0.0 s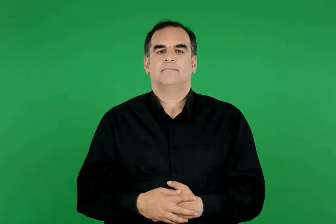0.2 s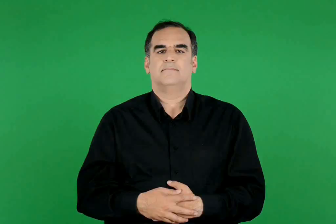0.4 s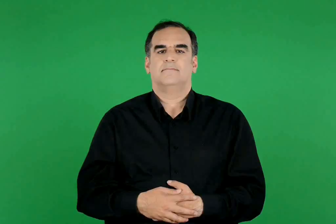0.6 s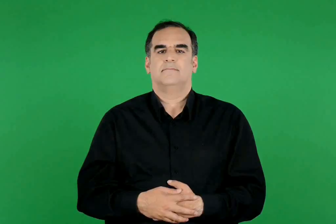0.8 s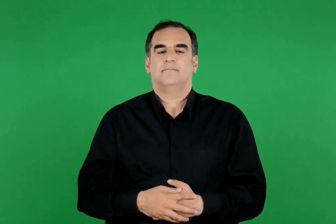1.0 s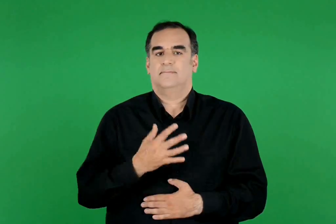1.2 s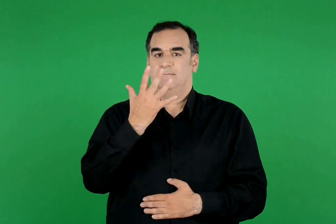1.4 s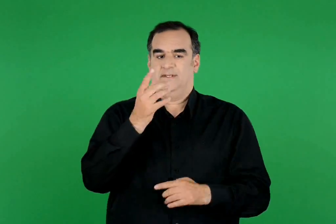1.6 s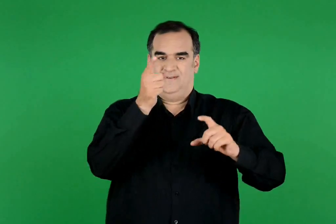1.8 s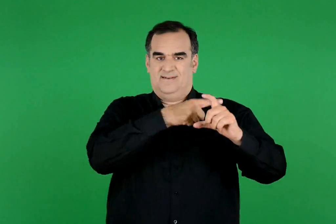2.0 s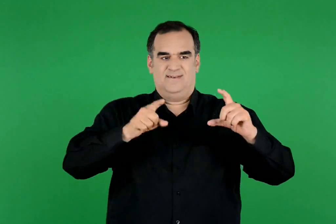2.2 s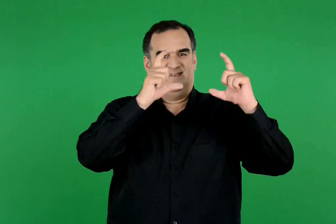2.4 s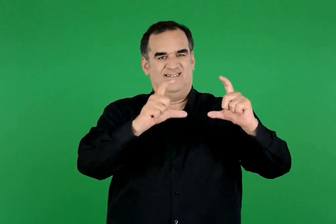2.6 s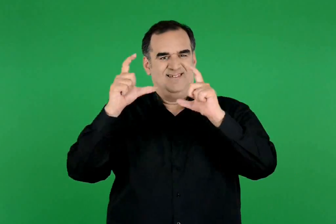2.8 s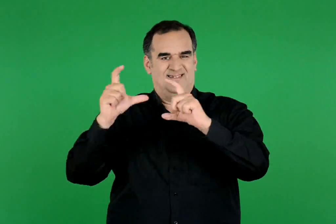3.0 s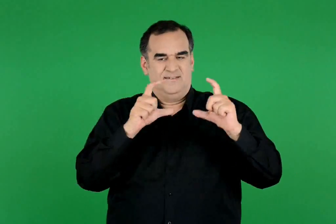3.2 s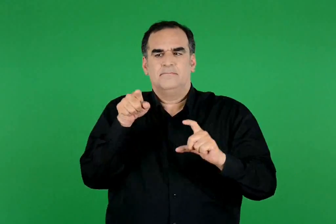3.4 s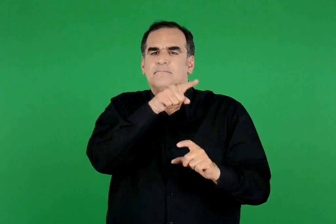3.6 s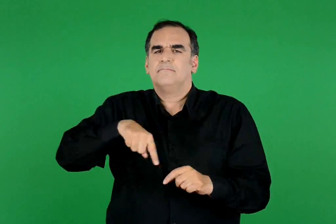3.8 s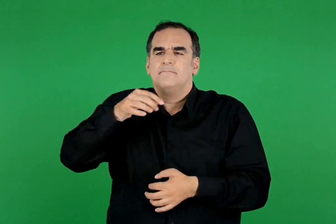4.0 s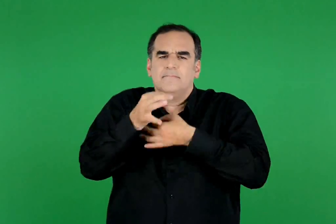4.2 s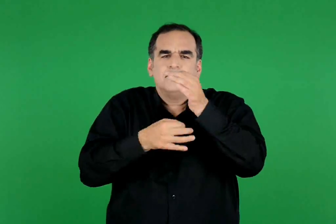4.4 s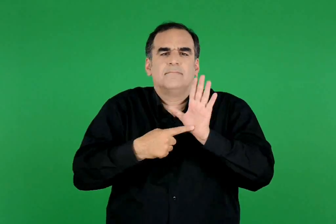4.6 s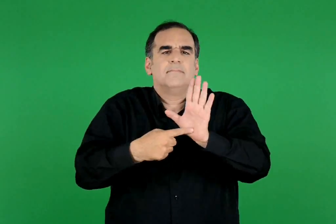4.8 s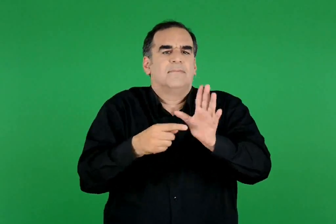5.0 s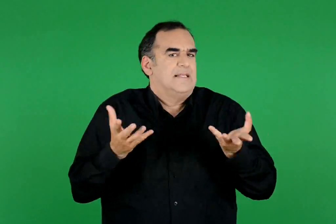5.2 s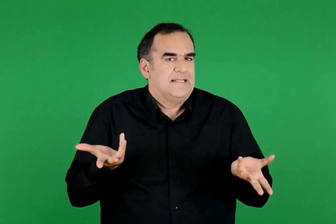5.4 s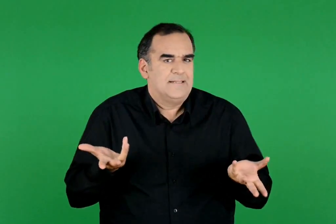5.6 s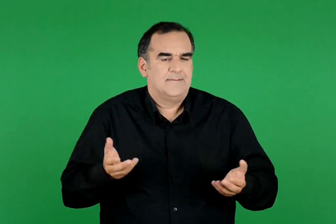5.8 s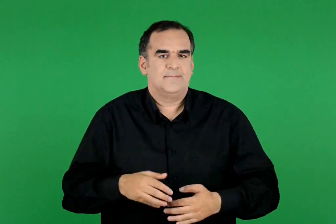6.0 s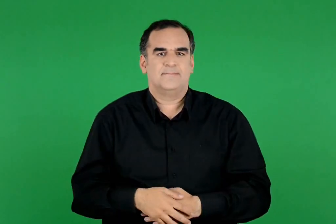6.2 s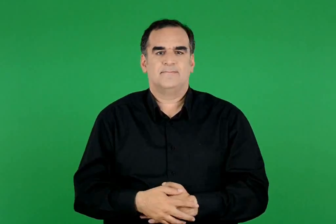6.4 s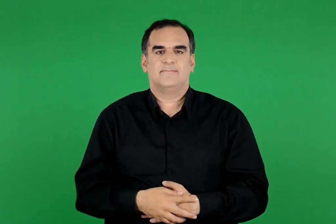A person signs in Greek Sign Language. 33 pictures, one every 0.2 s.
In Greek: τι συμβολίζουν οι πέντε κύκλοι ;
